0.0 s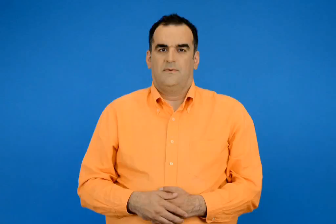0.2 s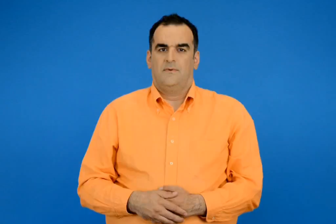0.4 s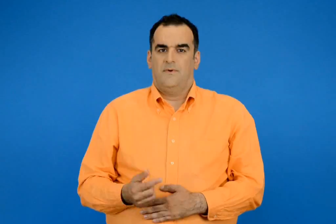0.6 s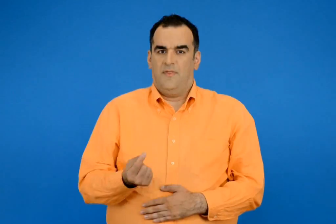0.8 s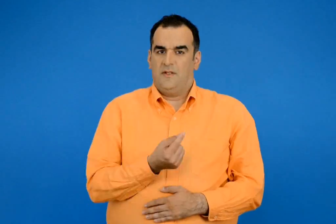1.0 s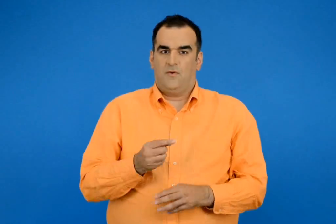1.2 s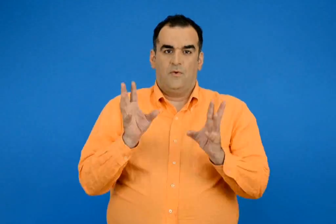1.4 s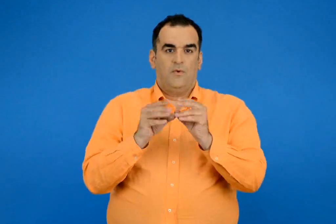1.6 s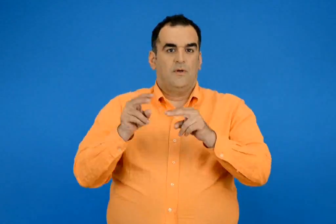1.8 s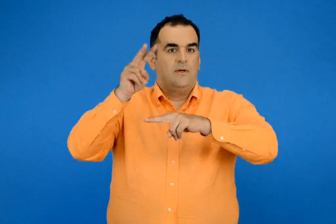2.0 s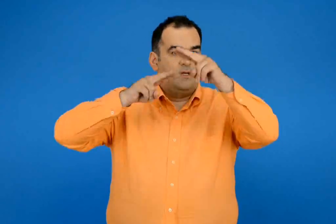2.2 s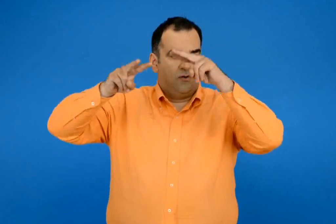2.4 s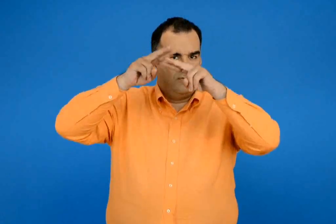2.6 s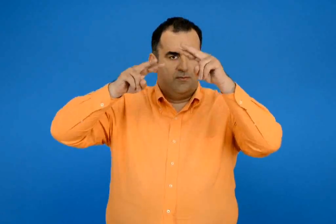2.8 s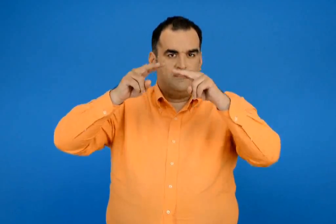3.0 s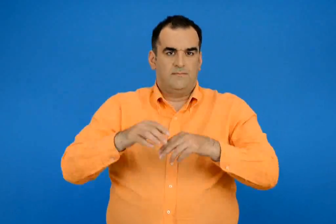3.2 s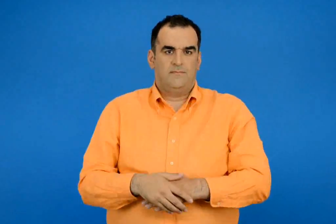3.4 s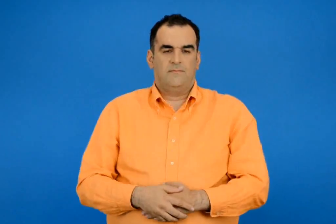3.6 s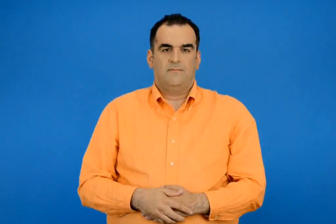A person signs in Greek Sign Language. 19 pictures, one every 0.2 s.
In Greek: δελτίο καιρού
